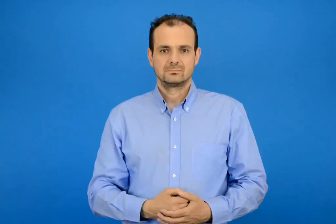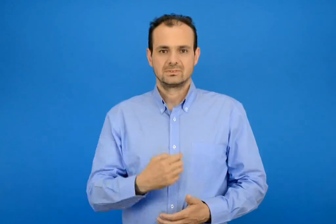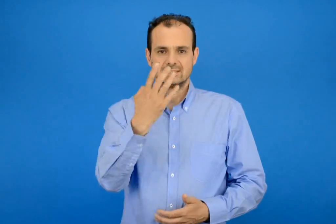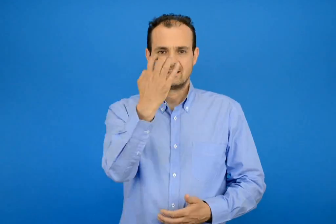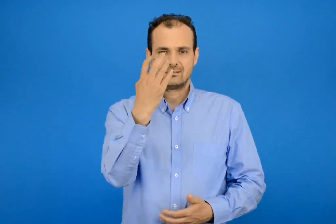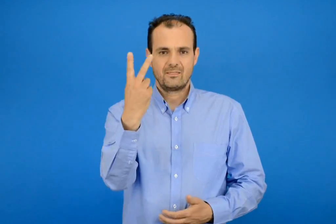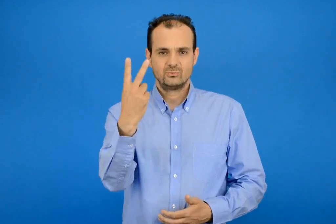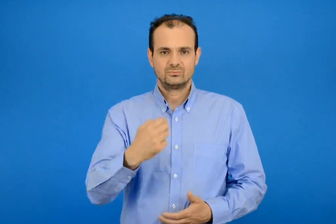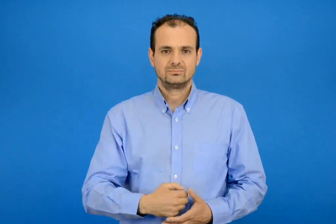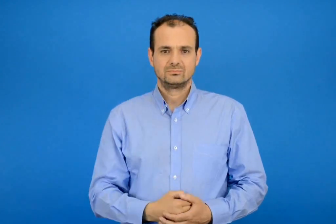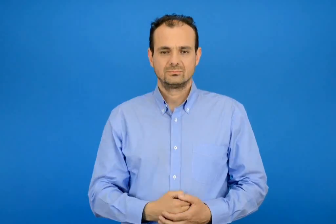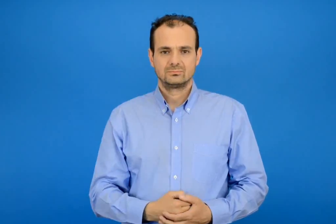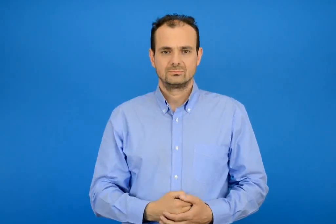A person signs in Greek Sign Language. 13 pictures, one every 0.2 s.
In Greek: σαράντα δύο
